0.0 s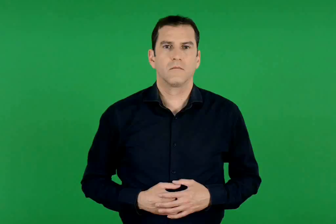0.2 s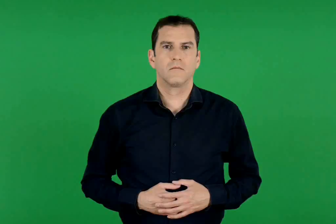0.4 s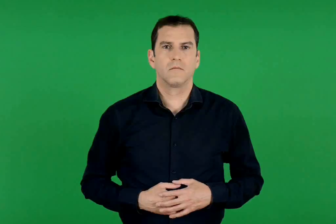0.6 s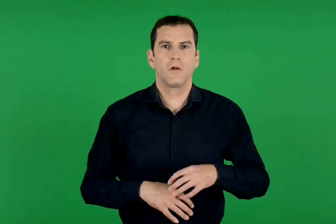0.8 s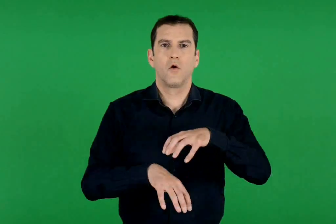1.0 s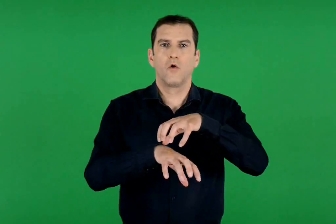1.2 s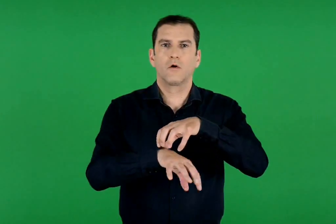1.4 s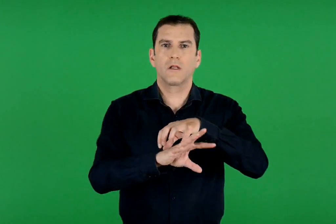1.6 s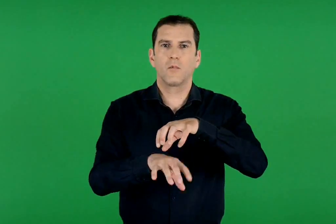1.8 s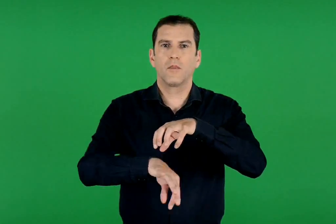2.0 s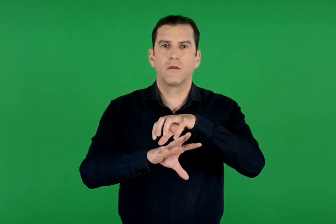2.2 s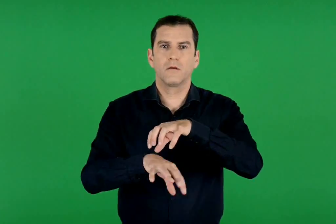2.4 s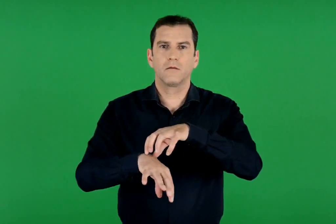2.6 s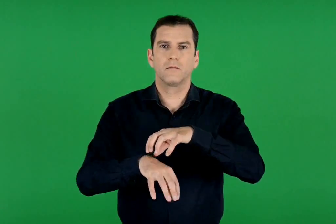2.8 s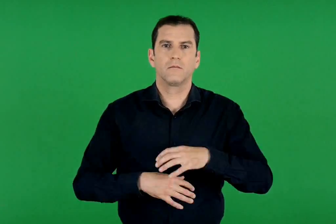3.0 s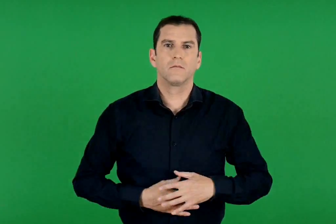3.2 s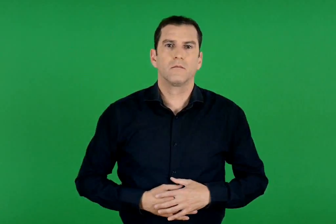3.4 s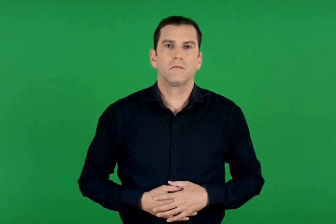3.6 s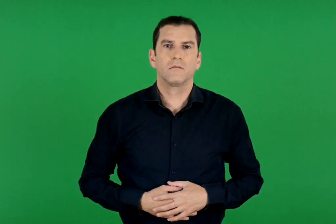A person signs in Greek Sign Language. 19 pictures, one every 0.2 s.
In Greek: χταπόδι
